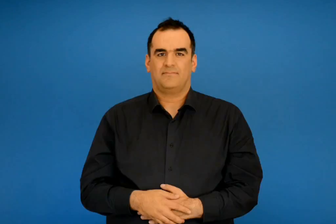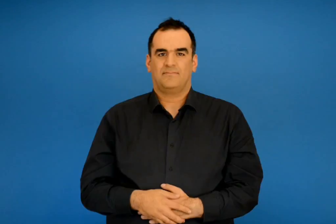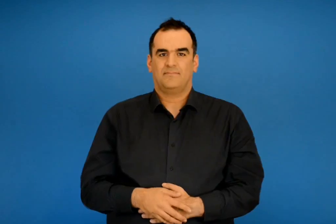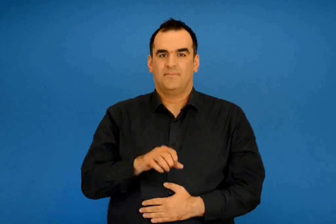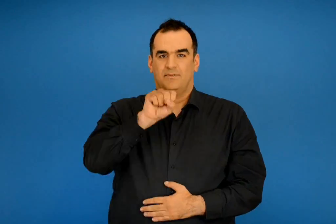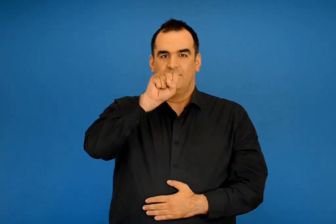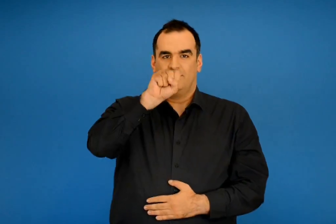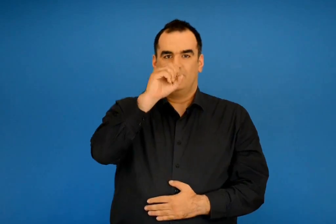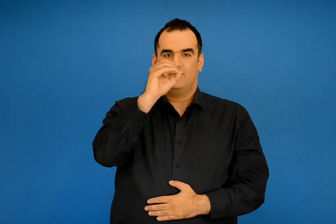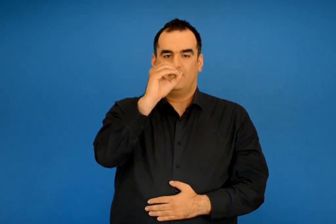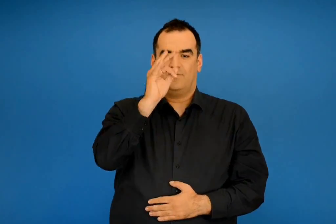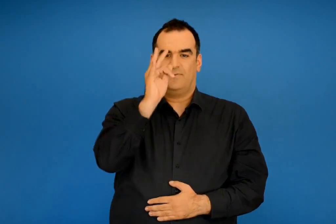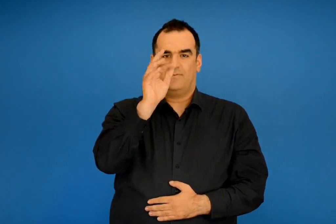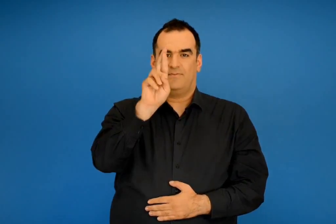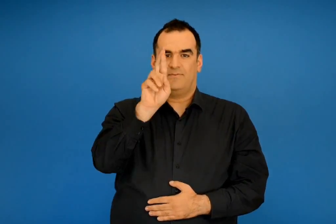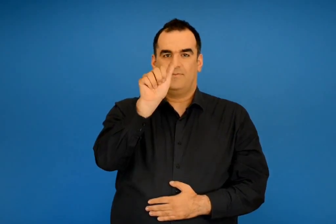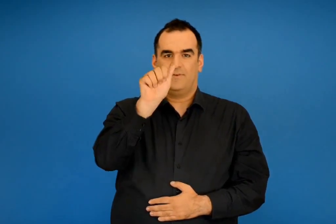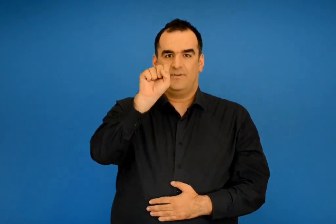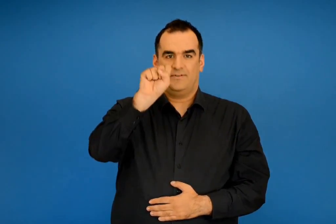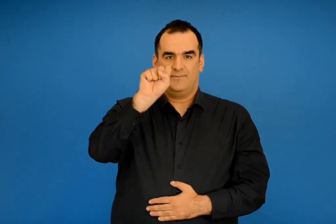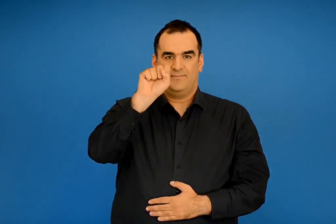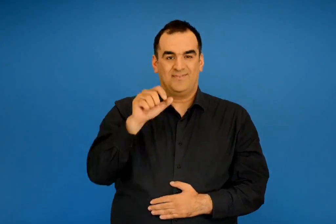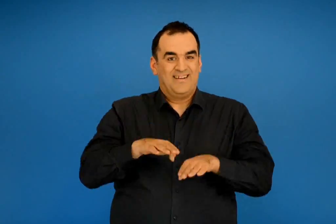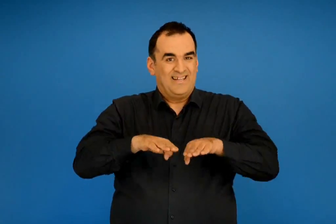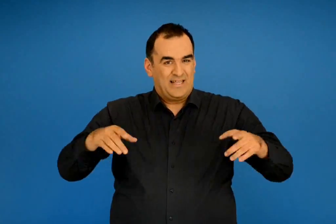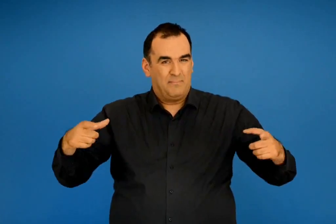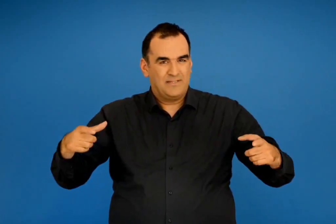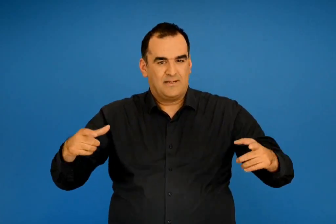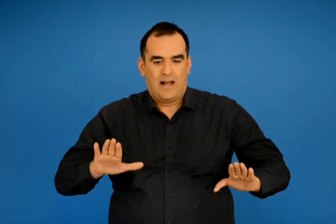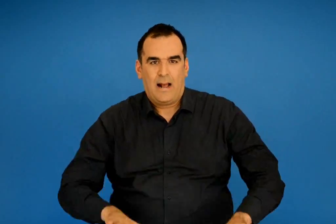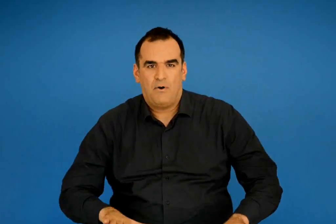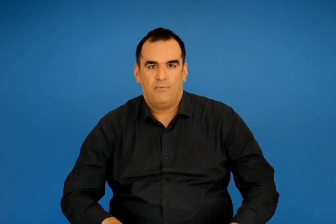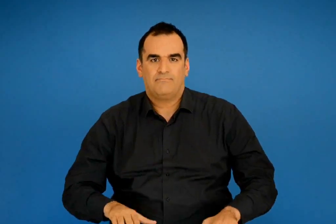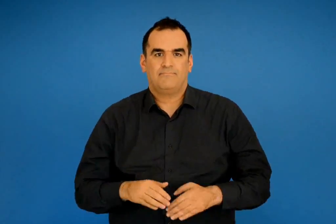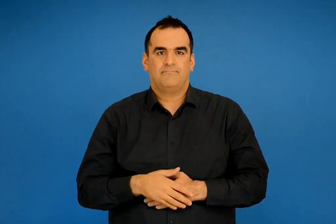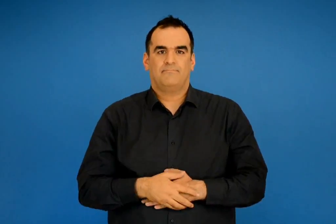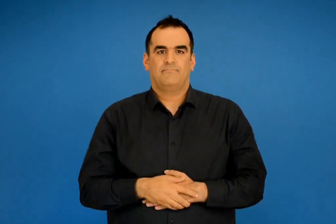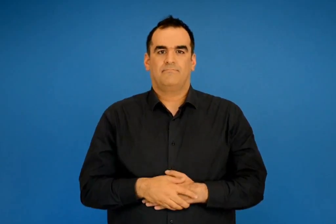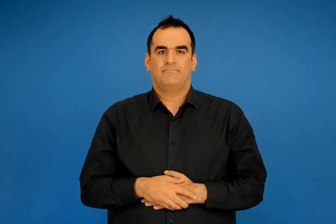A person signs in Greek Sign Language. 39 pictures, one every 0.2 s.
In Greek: σοφράς χαμηλό τραπέζι
